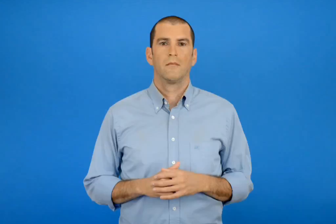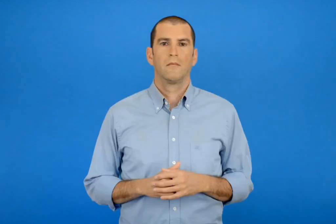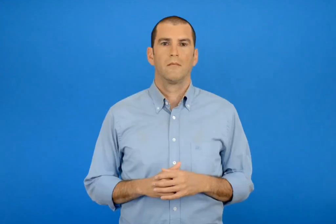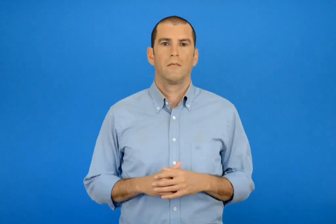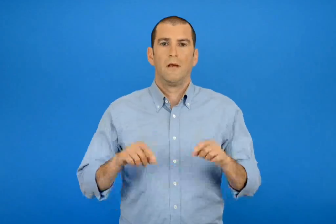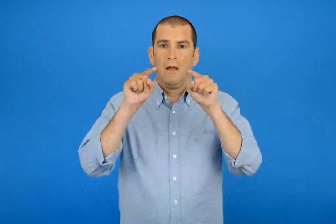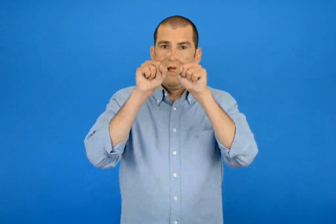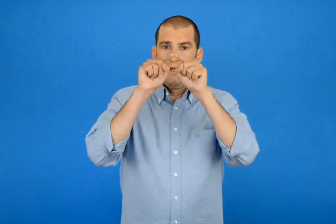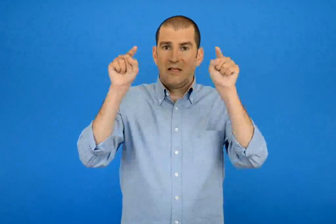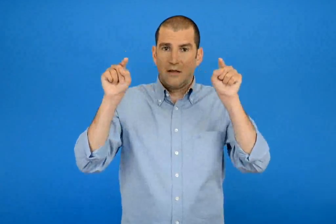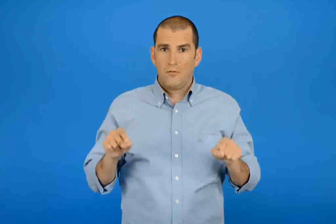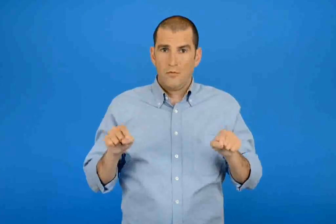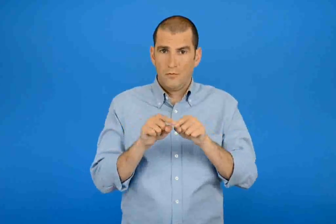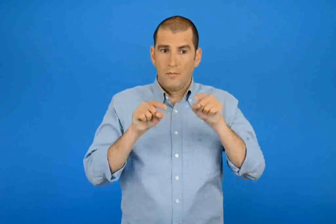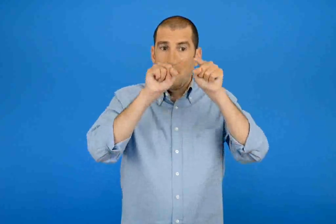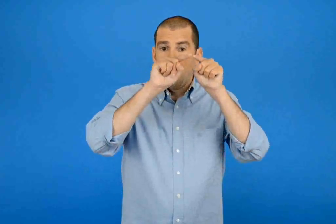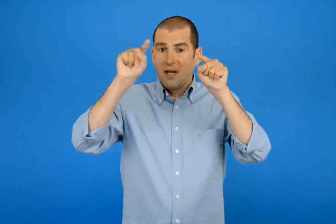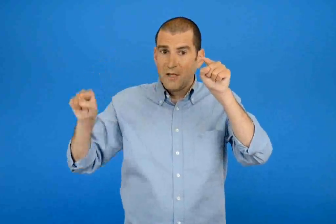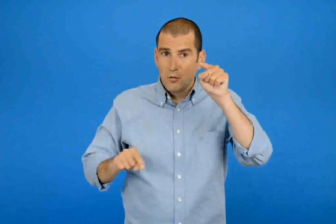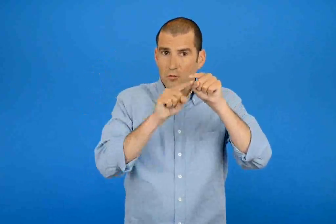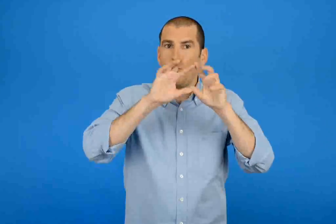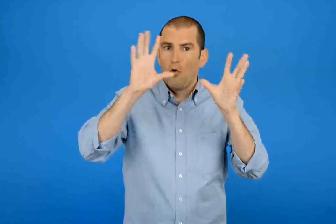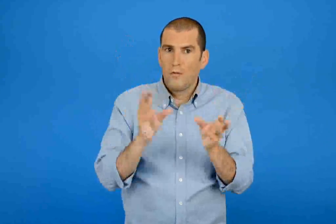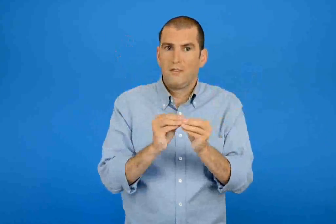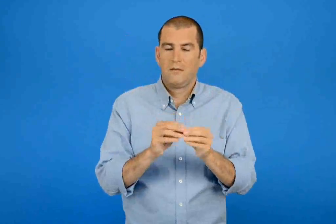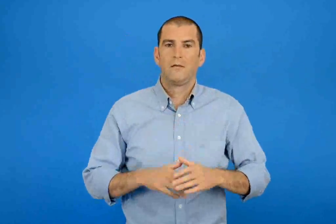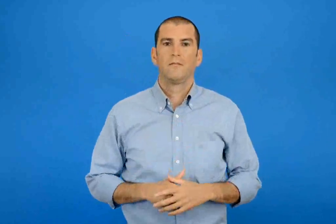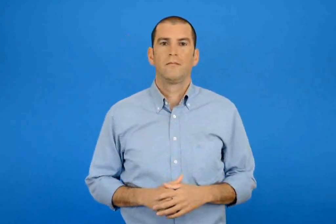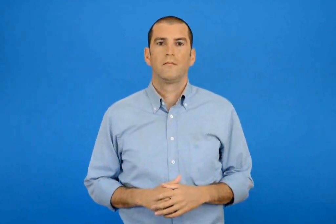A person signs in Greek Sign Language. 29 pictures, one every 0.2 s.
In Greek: η περίμετρος του τετράγωνου
